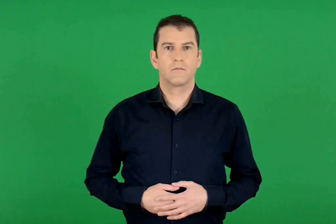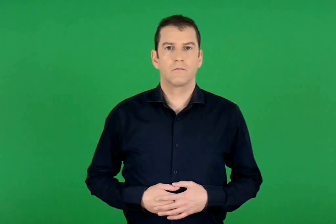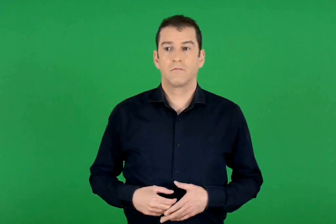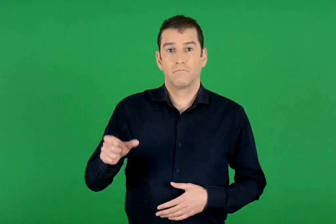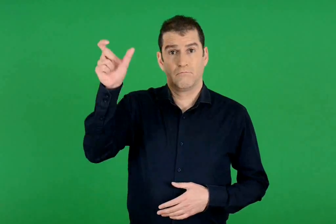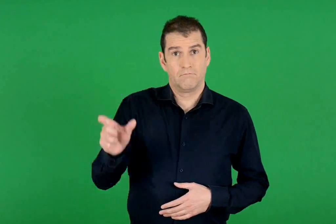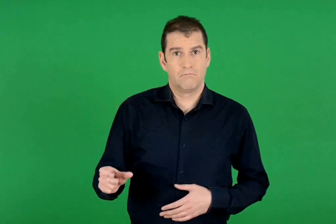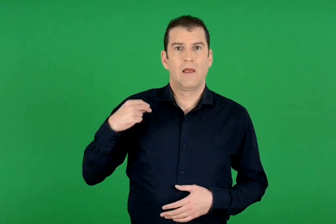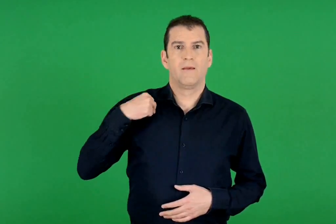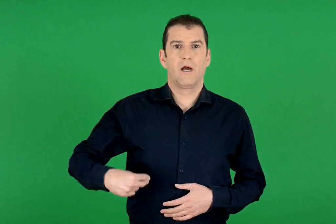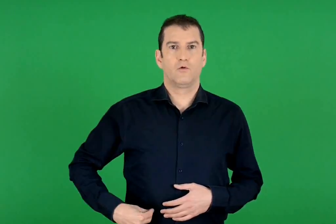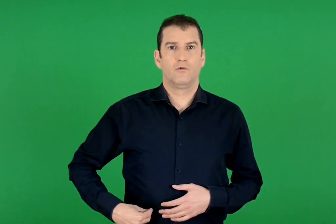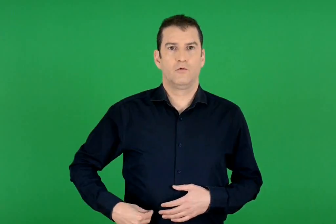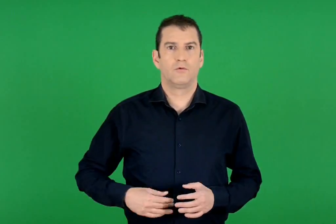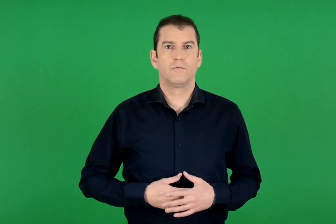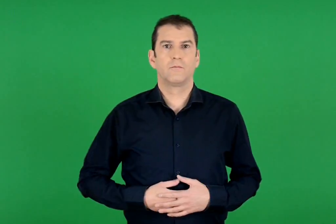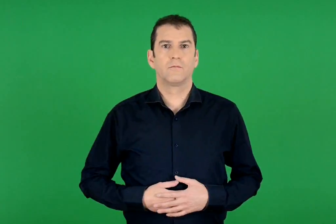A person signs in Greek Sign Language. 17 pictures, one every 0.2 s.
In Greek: δήμαρχος
